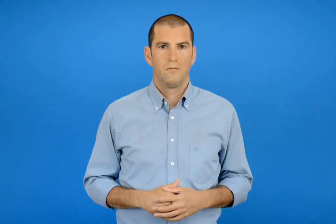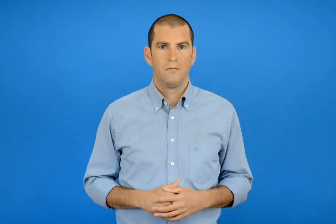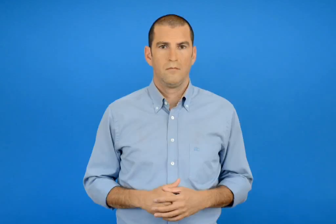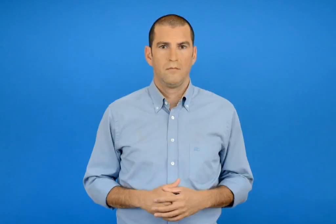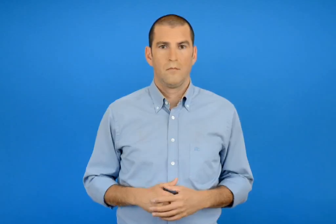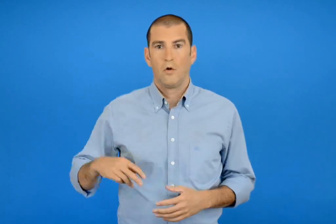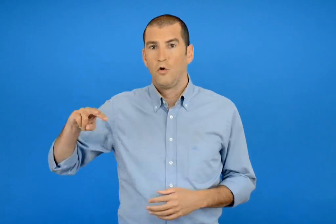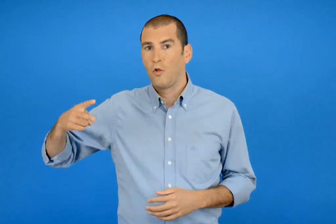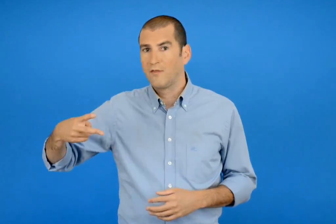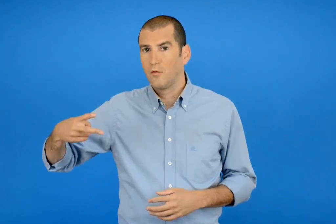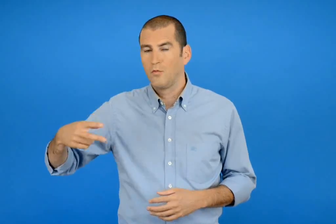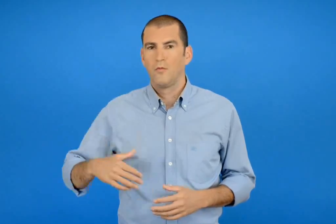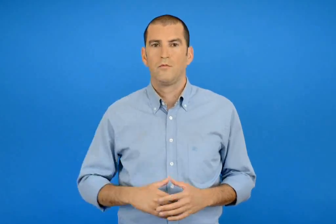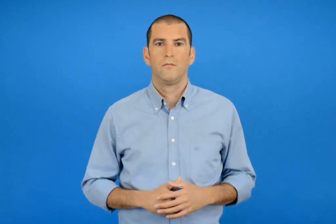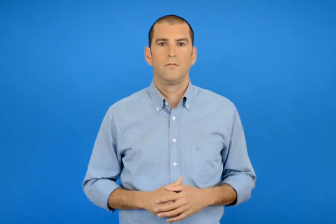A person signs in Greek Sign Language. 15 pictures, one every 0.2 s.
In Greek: το δεύτερο
